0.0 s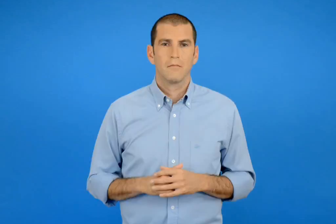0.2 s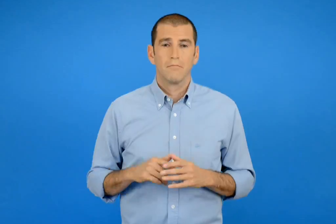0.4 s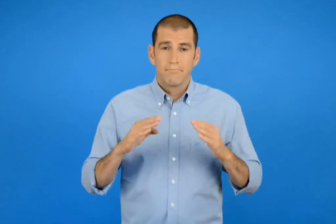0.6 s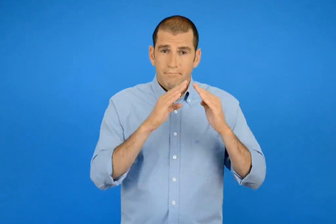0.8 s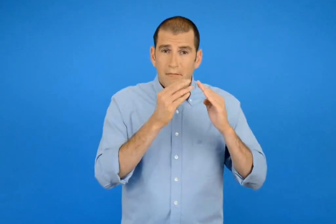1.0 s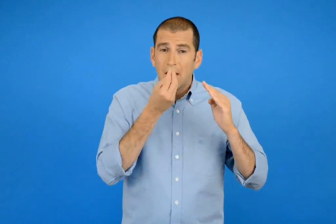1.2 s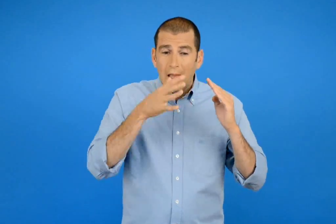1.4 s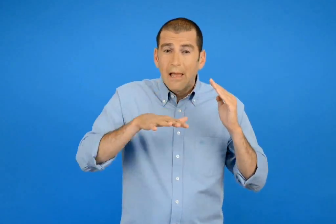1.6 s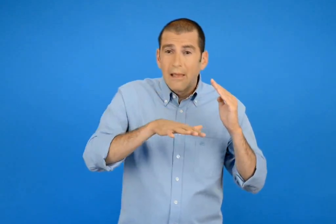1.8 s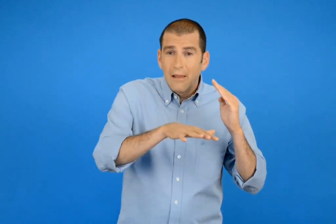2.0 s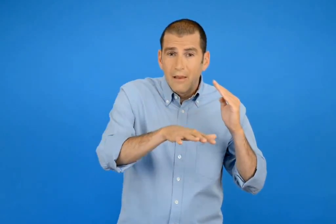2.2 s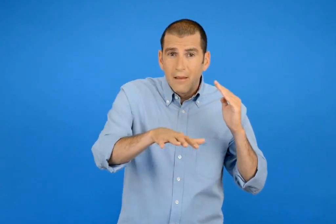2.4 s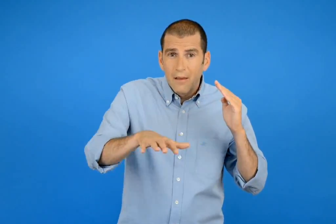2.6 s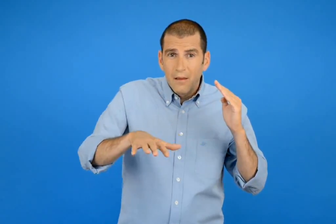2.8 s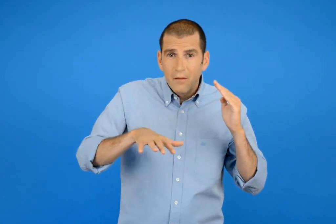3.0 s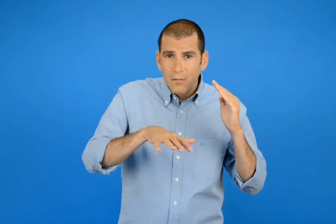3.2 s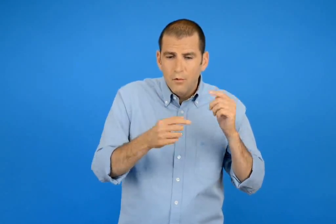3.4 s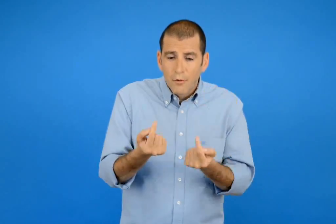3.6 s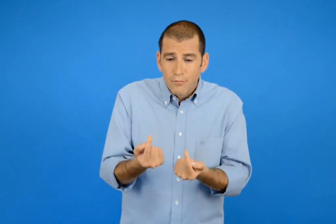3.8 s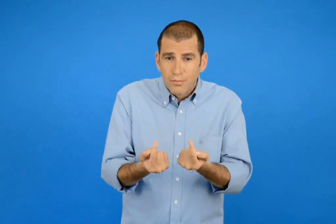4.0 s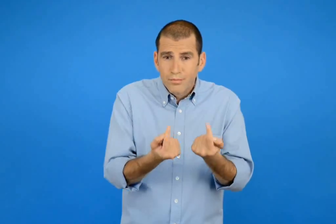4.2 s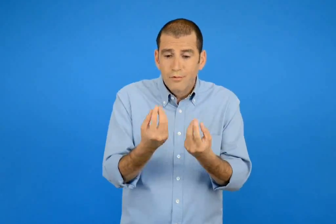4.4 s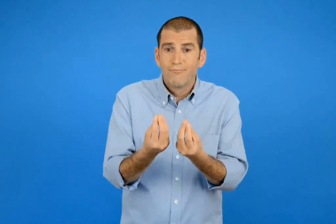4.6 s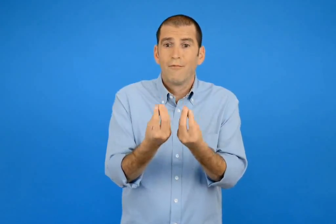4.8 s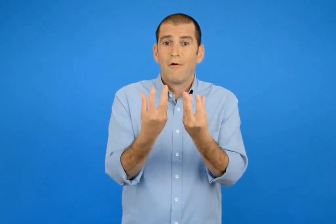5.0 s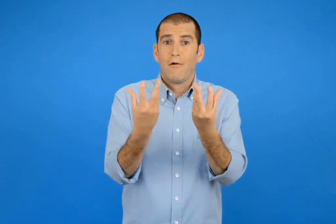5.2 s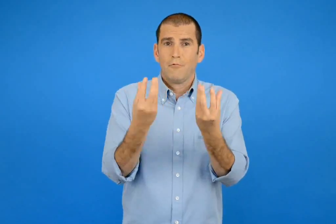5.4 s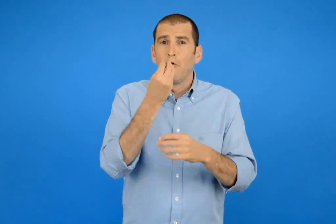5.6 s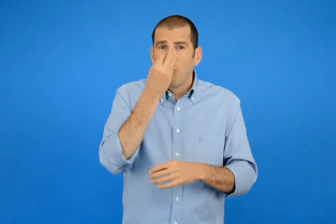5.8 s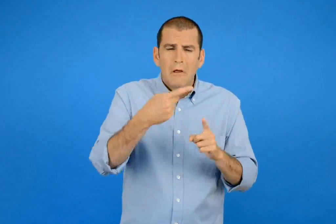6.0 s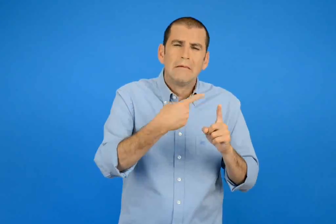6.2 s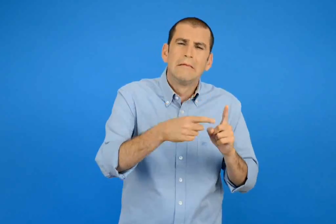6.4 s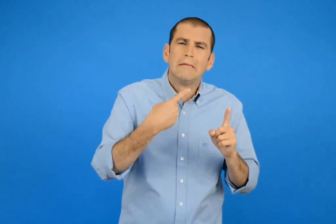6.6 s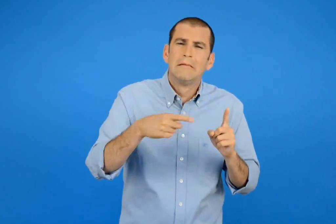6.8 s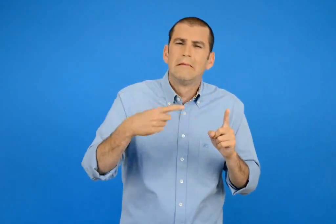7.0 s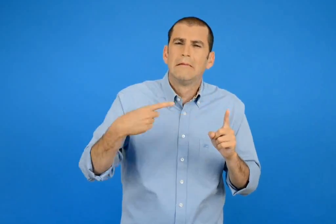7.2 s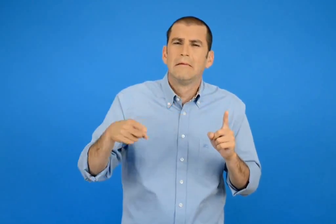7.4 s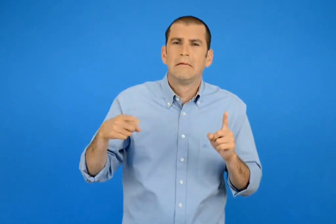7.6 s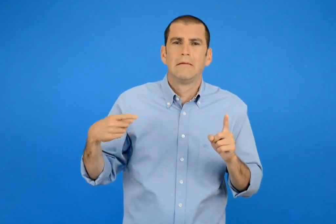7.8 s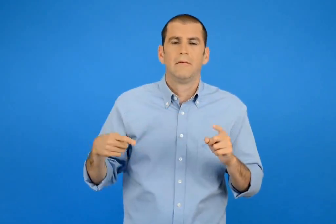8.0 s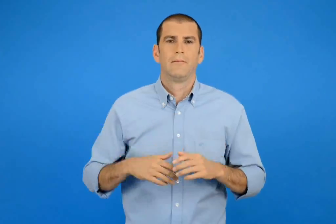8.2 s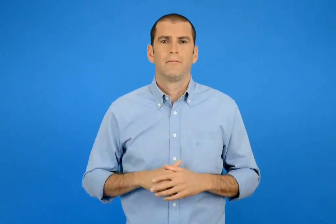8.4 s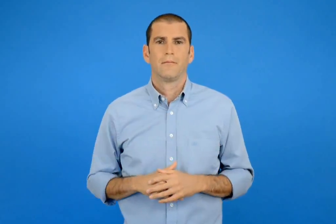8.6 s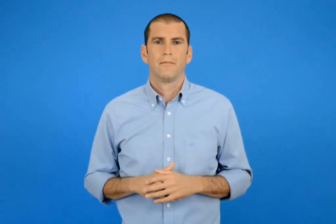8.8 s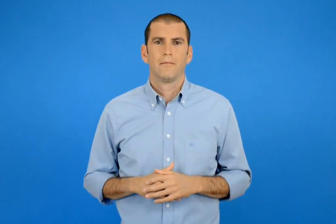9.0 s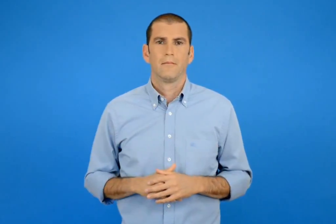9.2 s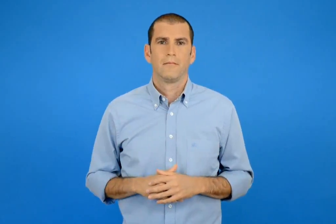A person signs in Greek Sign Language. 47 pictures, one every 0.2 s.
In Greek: στον κήπο του φύτρωναν και άνθιζαν όλων των λογίων τα λουλούδια
